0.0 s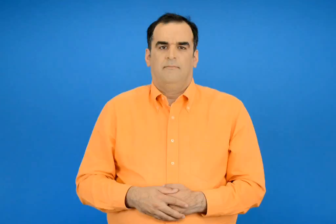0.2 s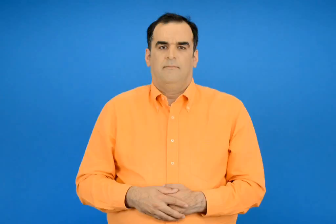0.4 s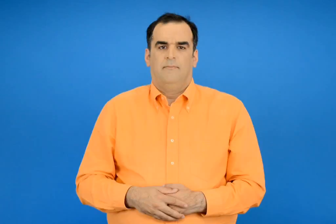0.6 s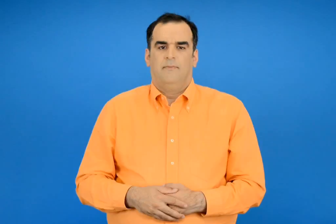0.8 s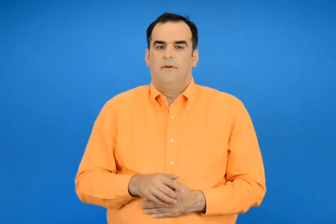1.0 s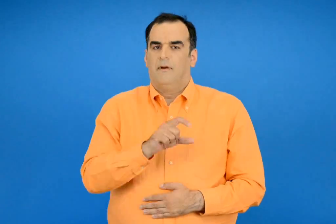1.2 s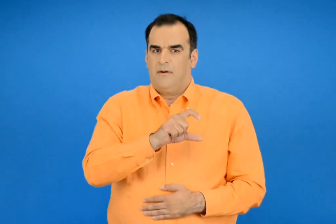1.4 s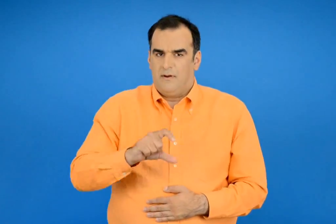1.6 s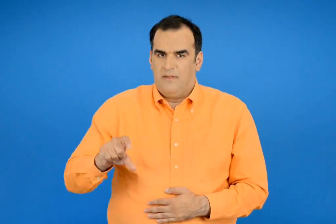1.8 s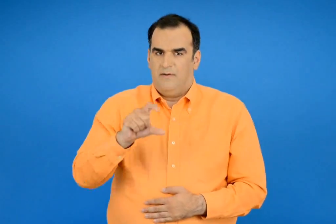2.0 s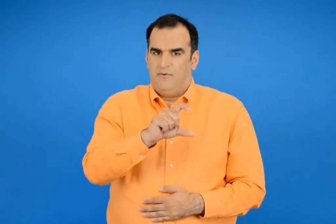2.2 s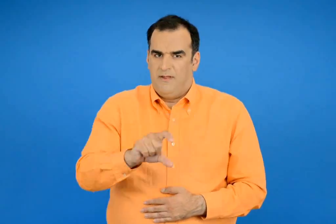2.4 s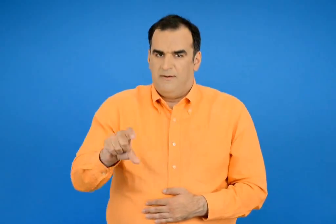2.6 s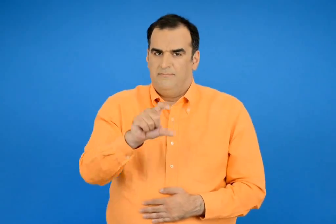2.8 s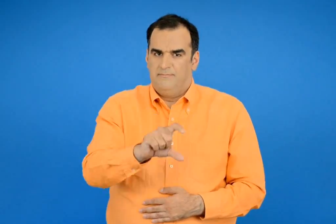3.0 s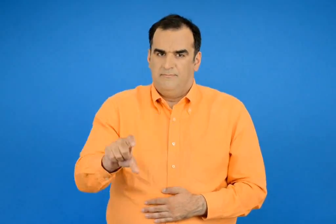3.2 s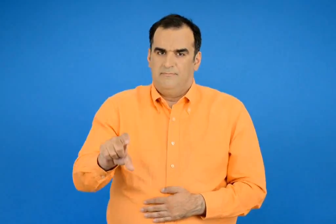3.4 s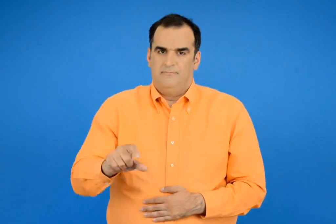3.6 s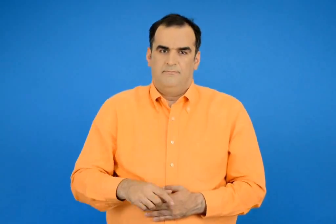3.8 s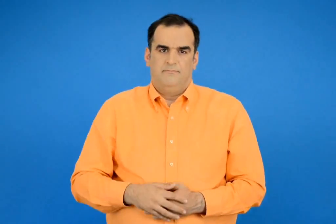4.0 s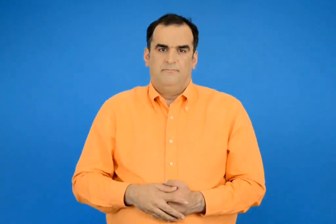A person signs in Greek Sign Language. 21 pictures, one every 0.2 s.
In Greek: κάθε εβδομάδα
